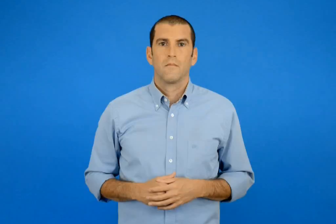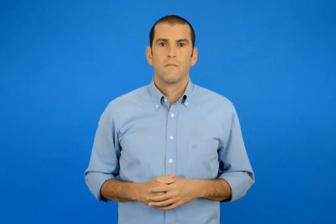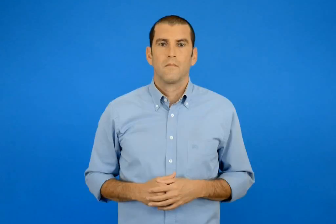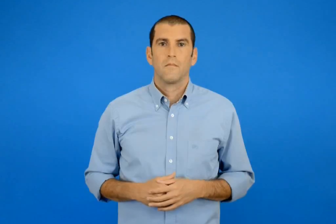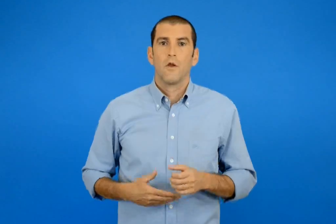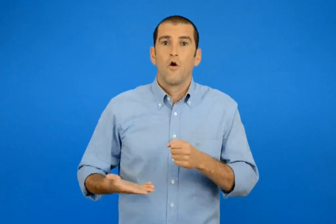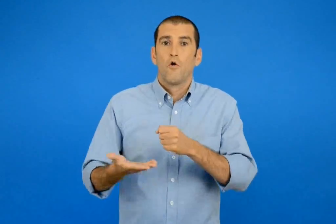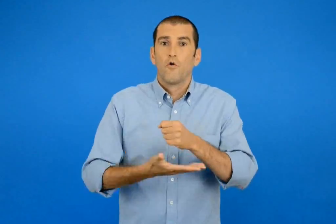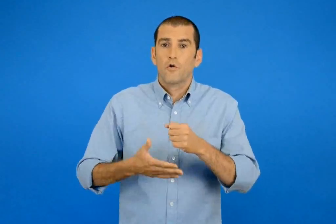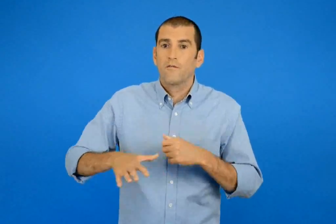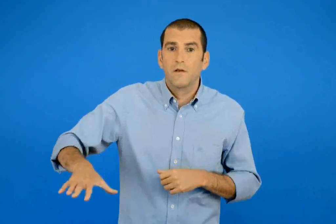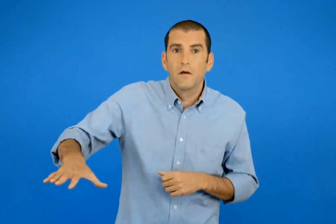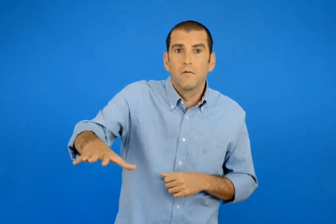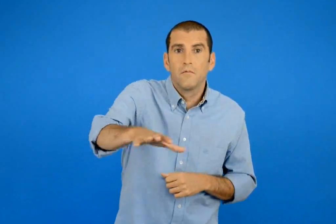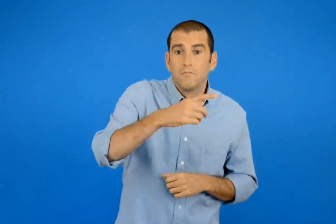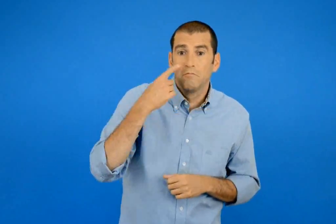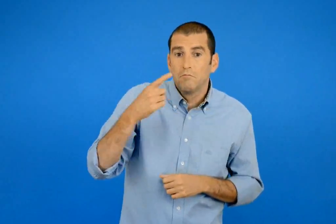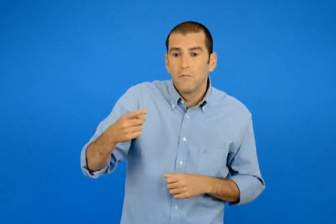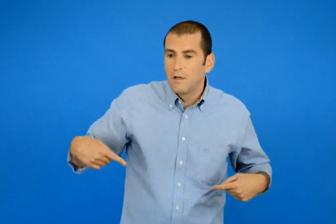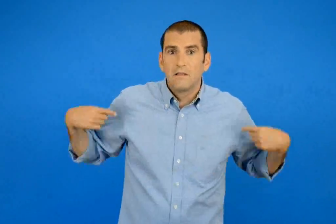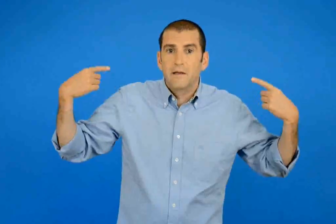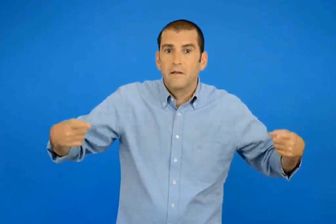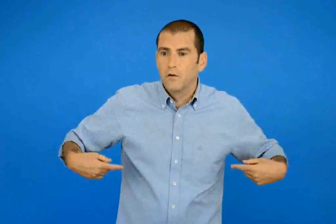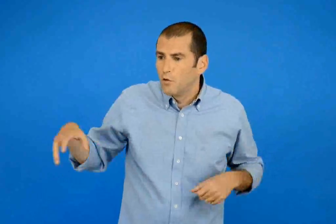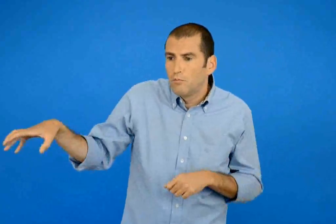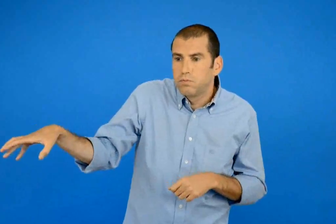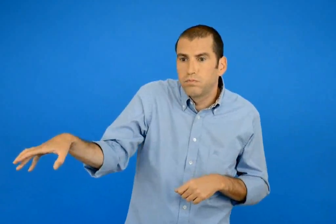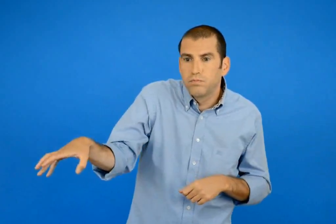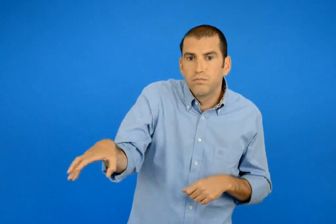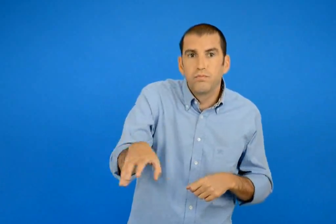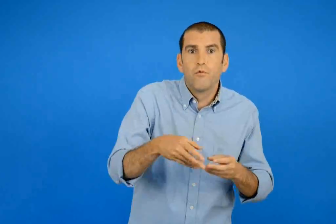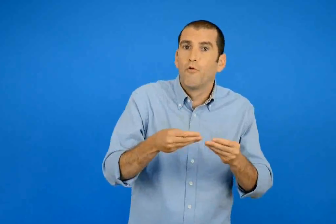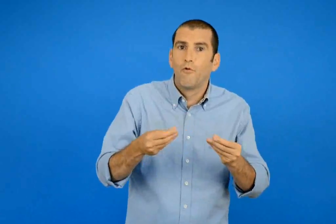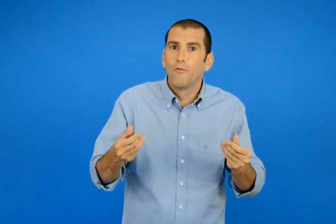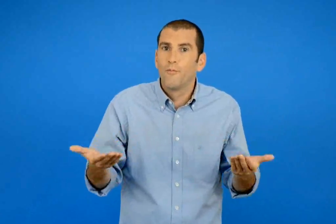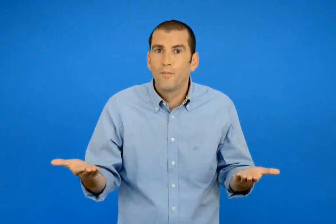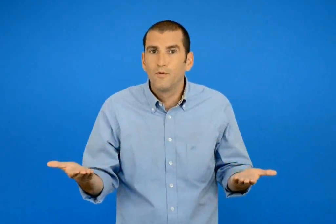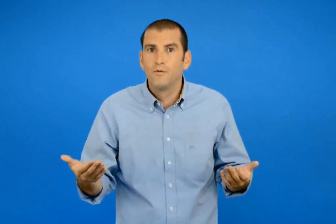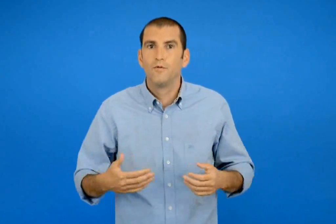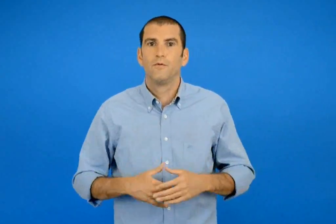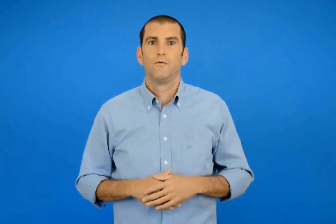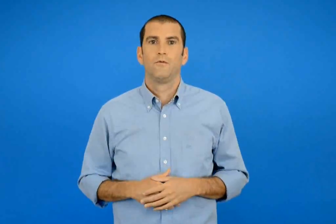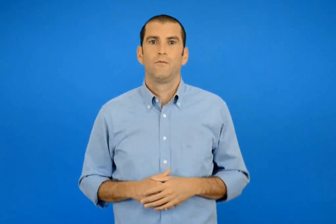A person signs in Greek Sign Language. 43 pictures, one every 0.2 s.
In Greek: πως οργώνουν τα χωράφια τα τρακτέρ
